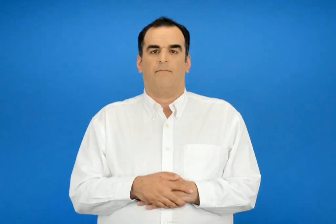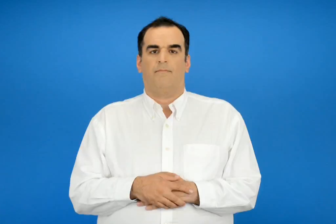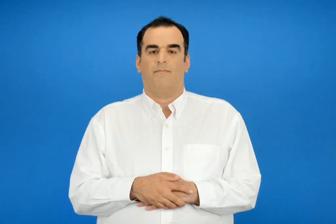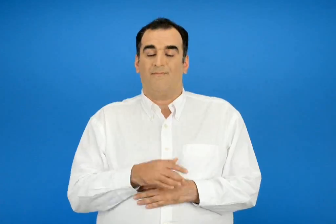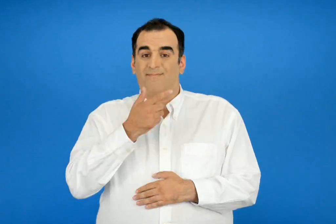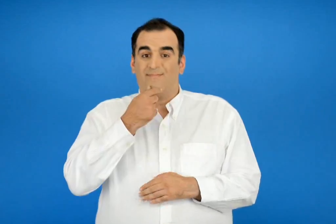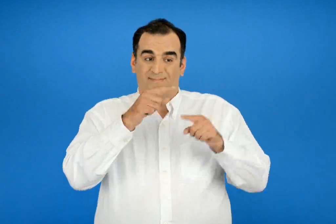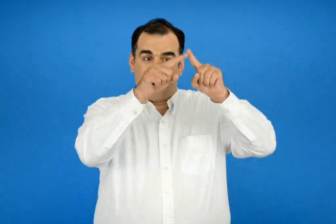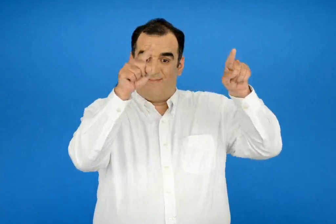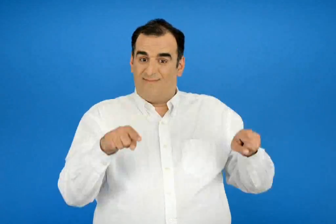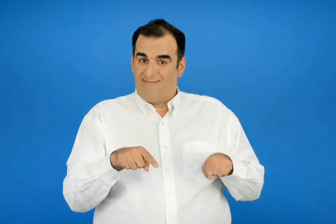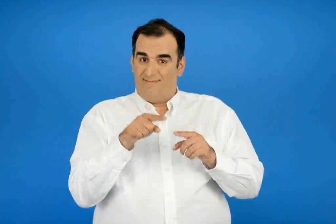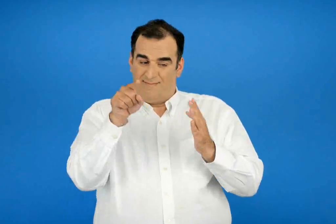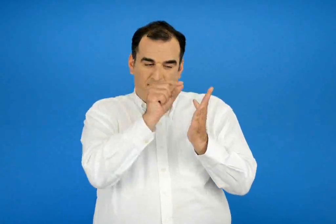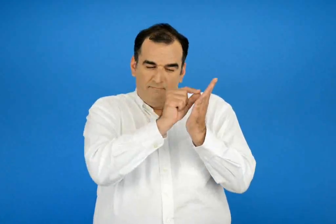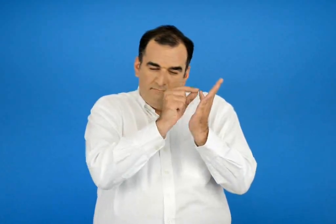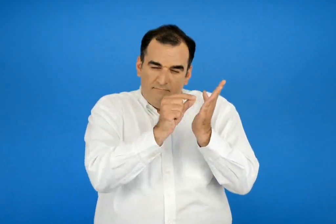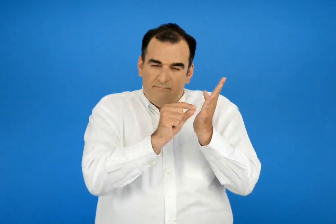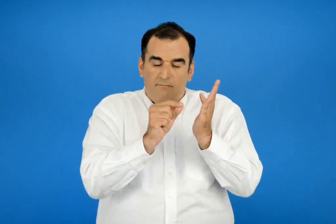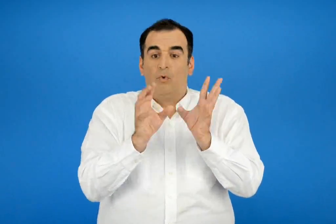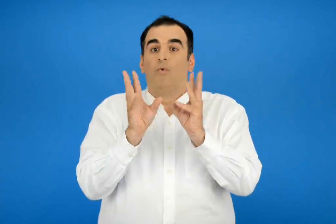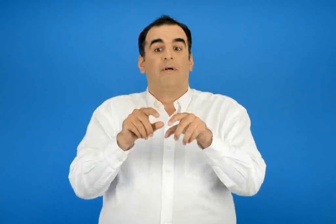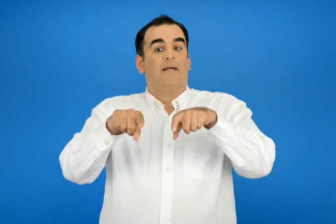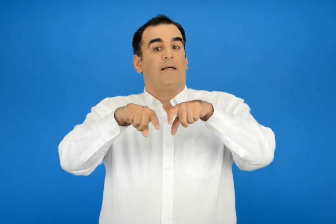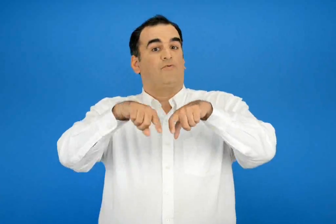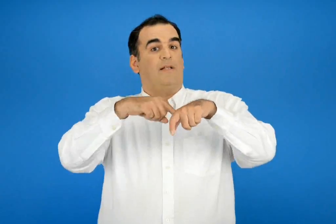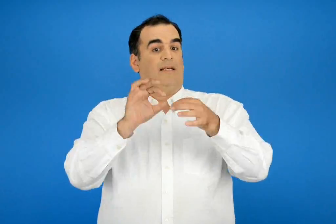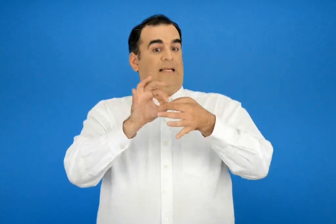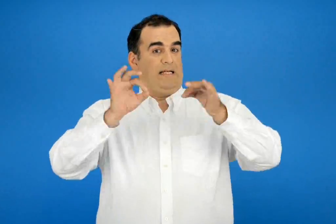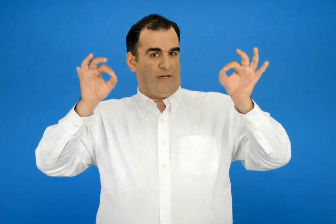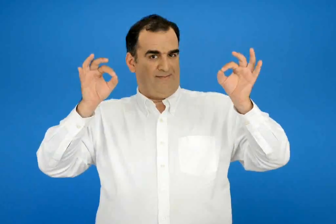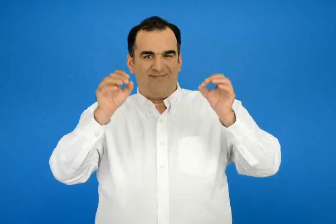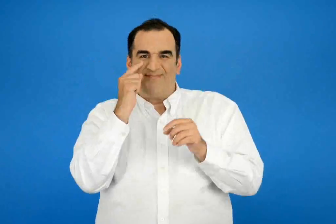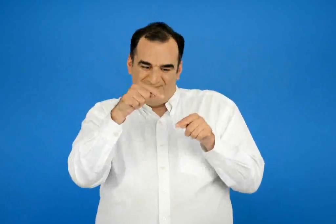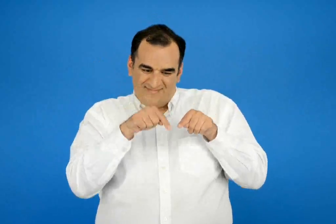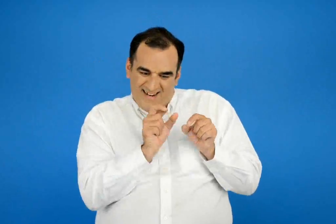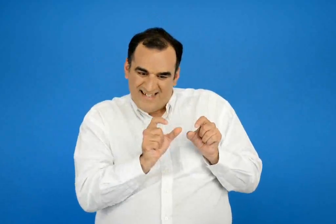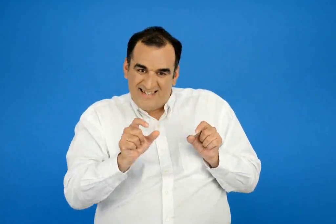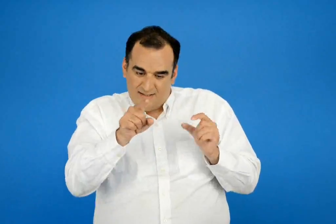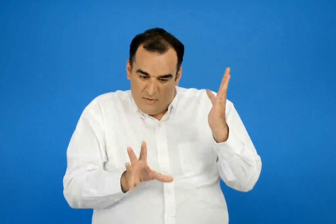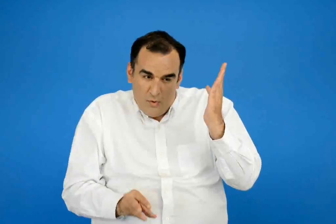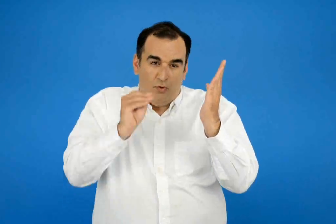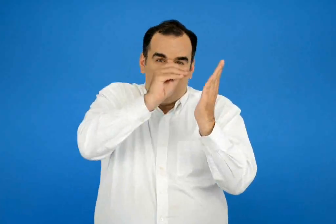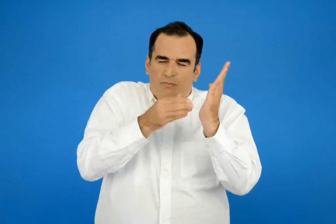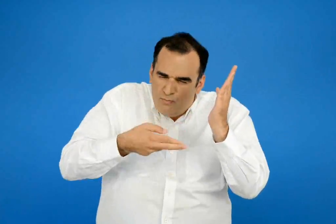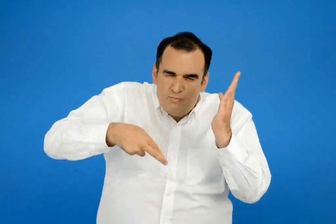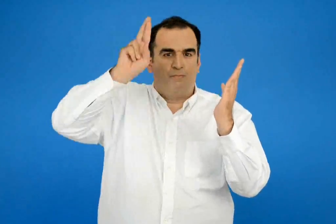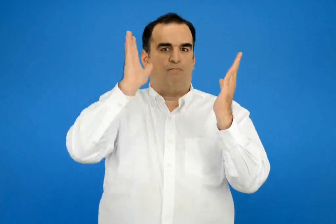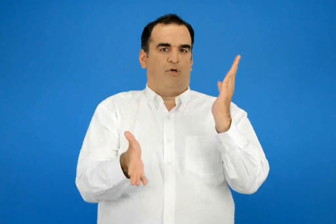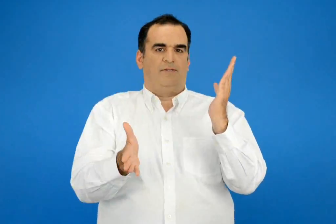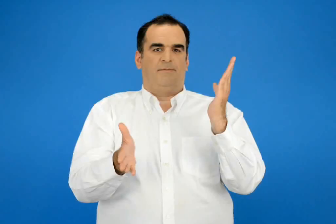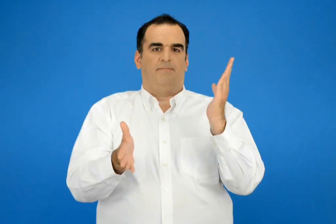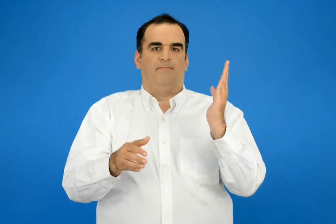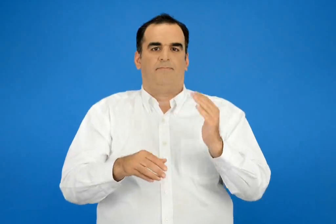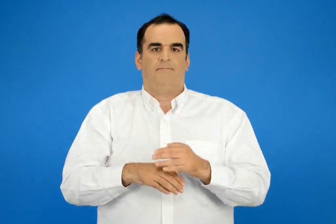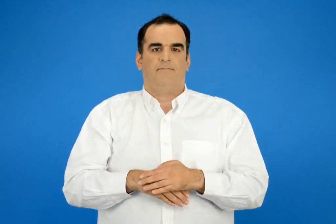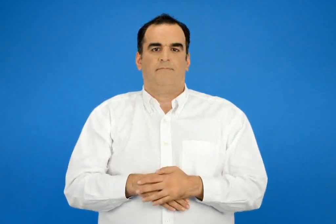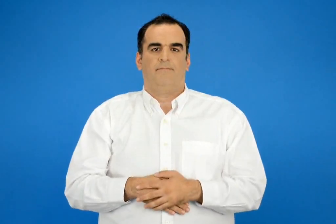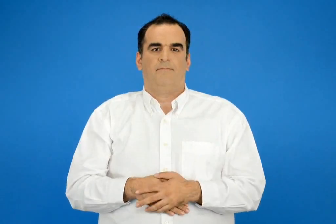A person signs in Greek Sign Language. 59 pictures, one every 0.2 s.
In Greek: γράψε σε μια λευκή σελίδα μια χριστουγεννιάτικη ιστορία με όσο γίνεται περισσότερες από τις παρακάτω λέξεις
